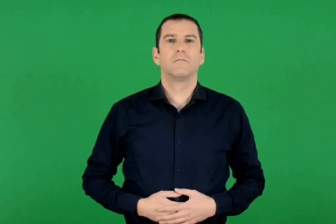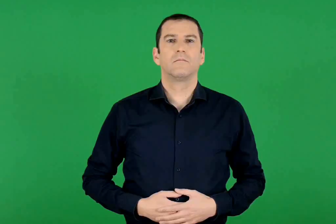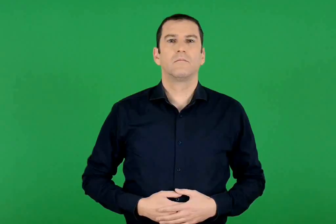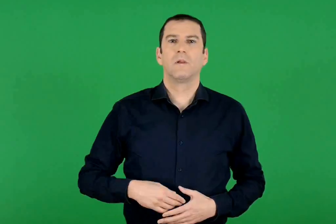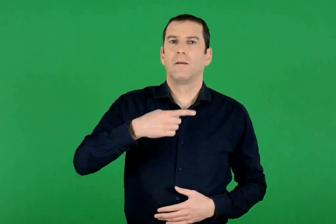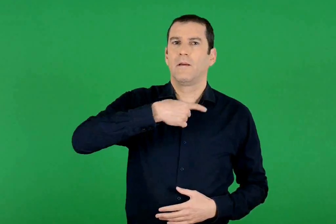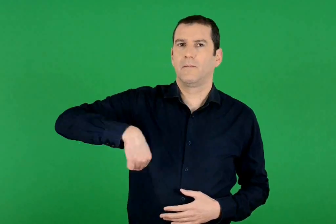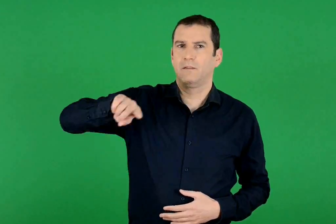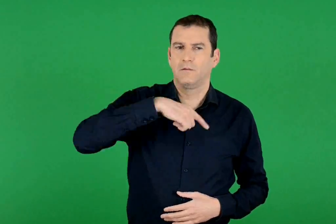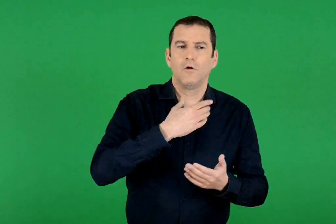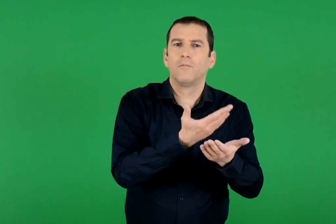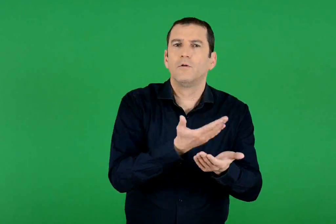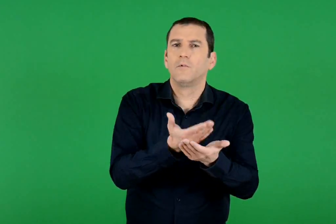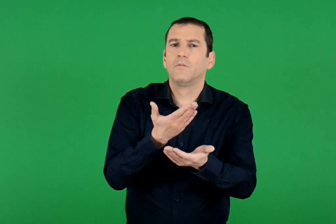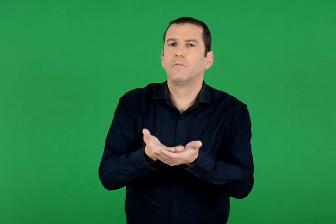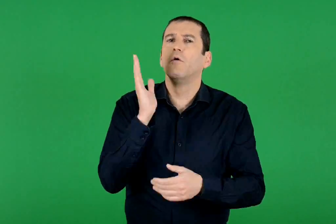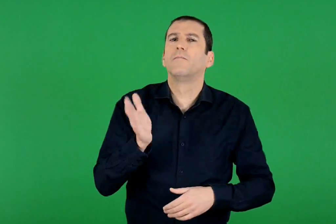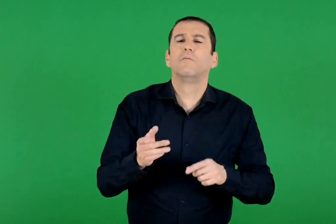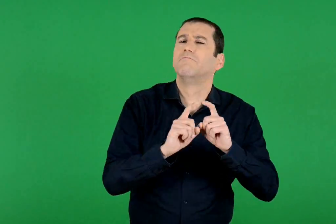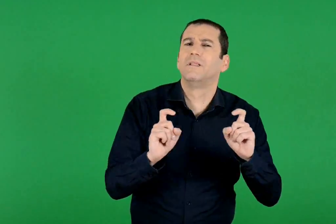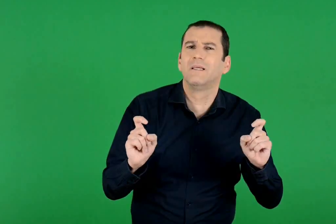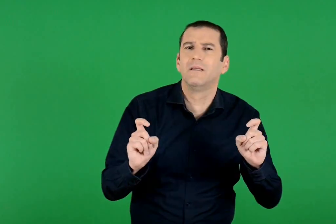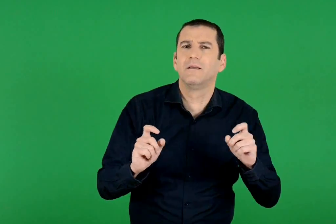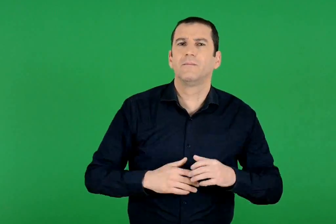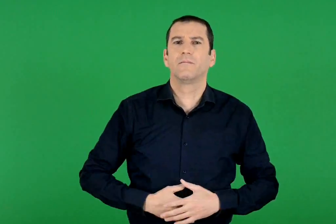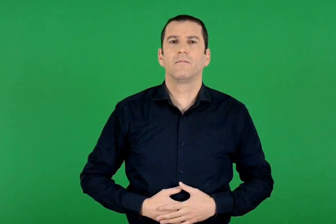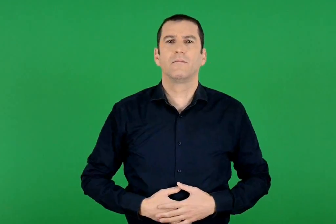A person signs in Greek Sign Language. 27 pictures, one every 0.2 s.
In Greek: τι μπορούμε να προτείνουμε εμείς ;
